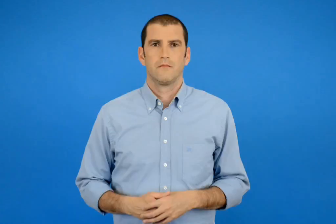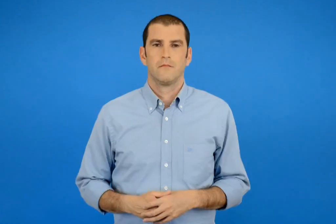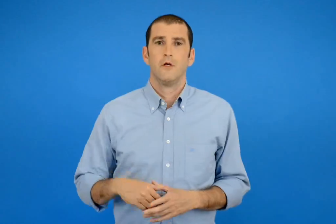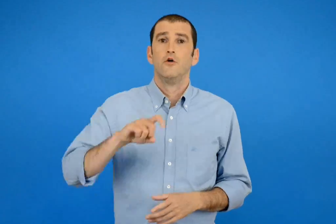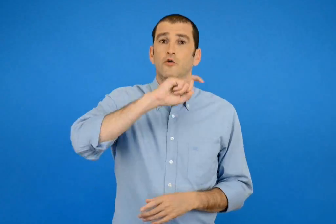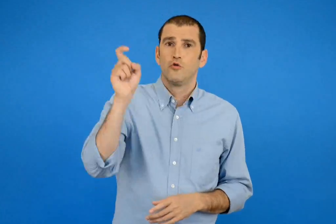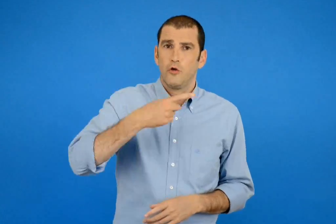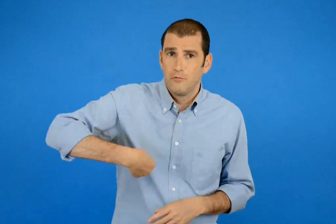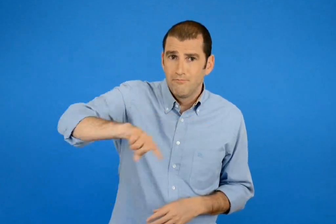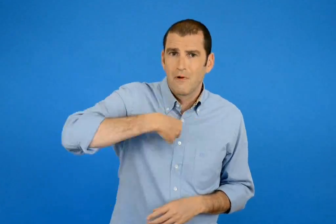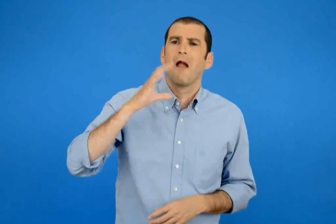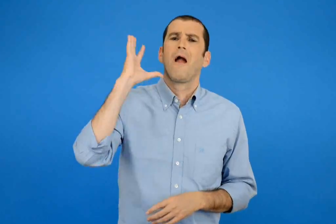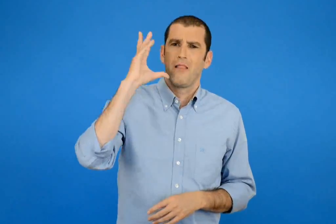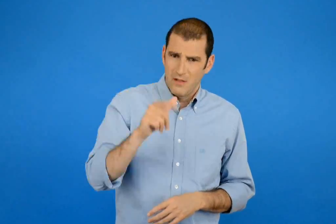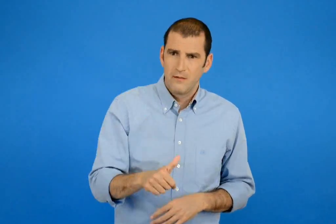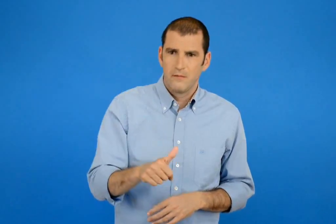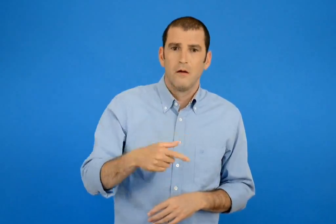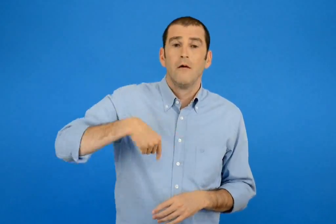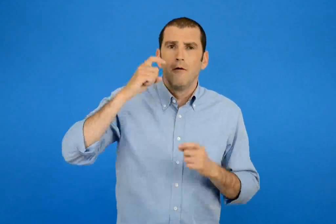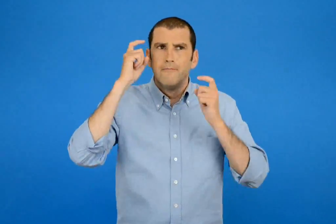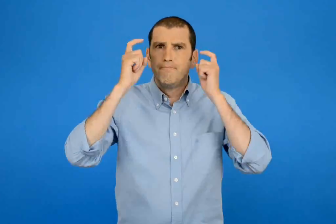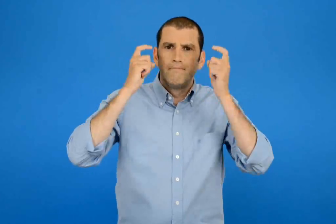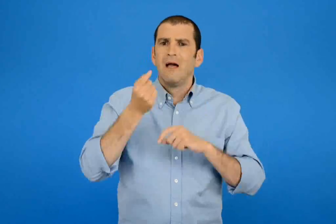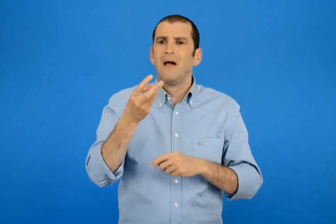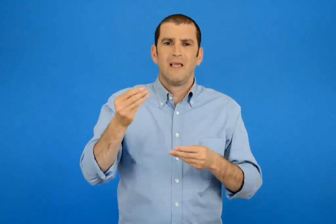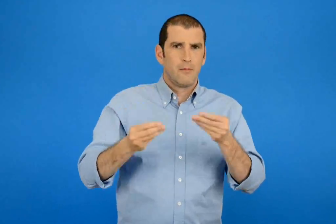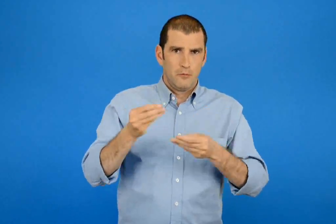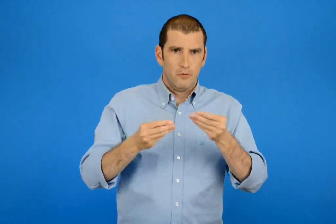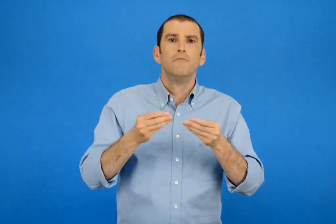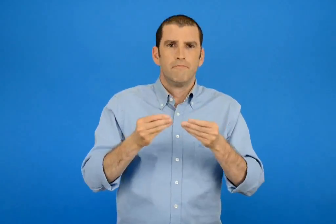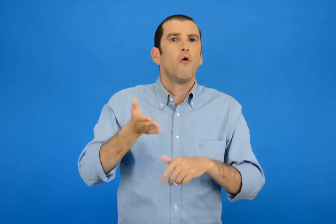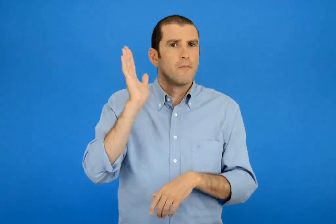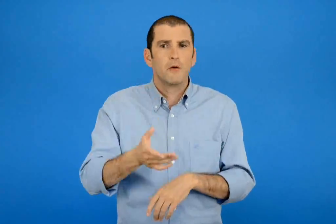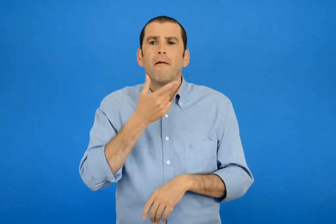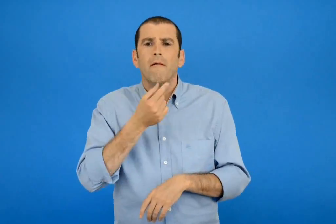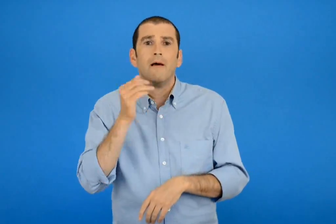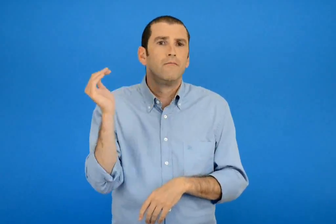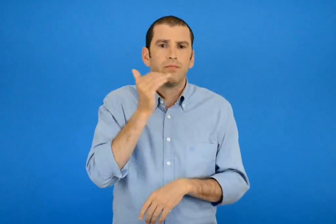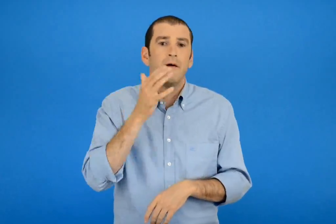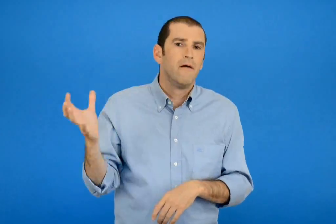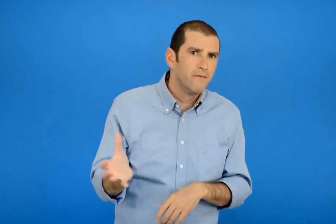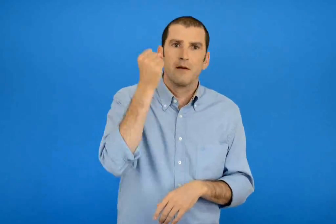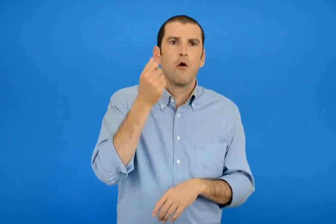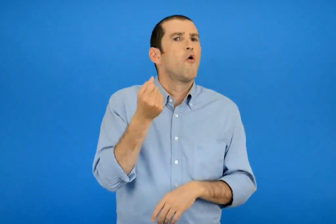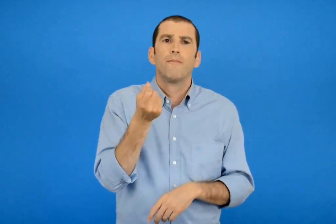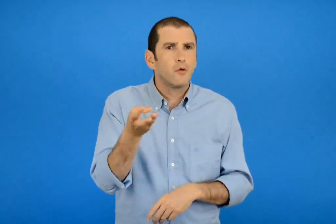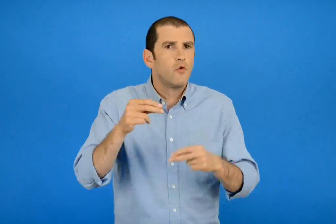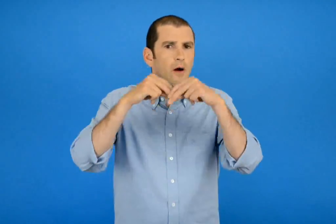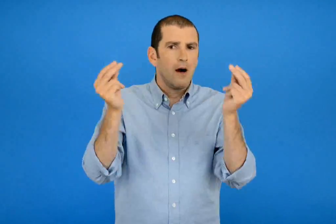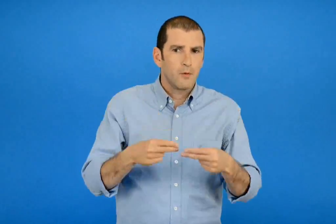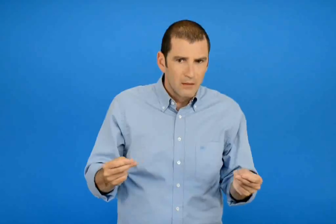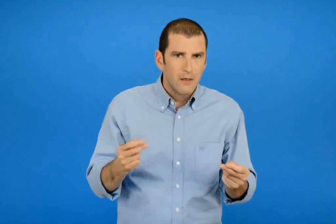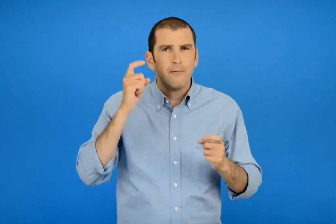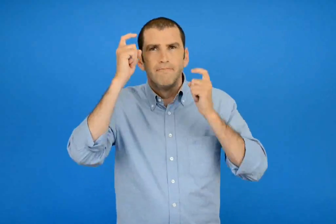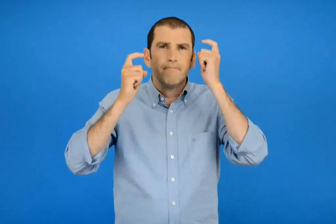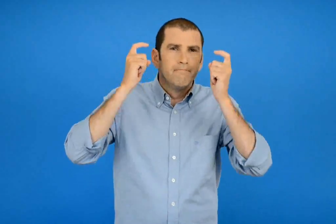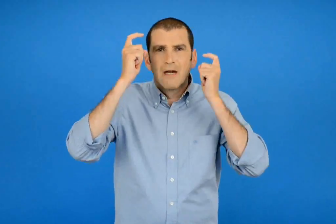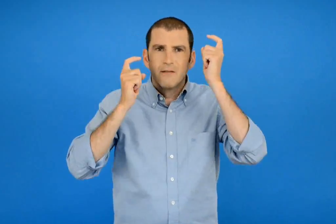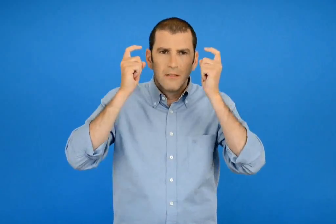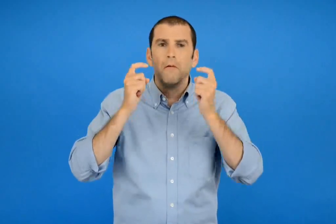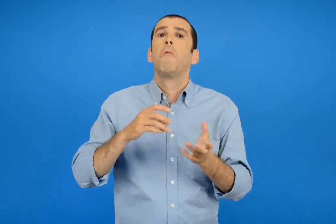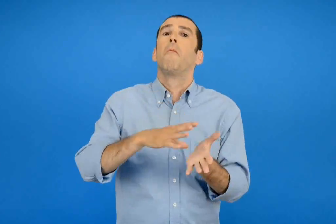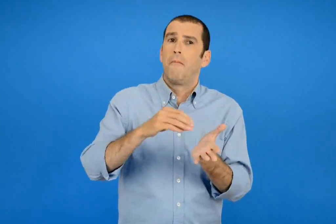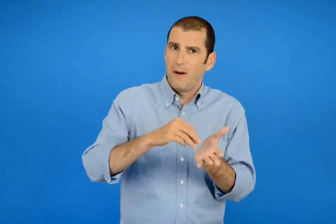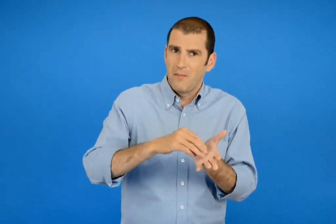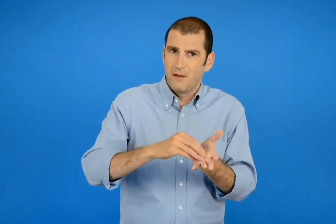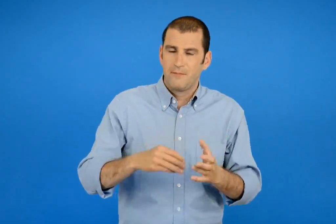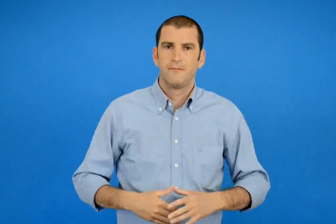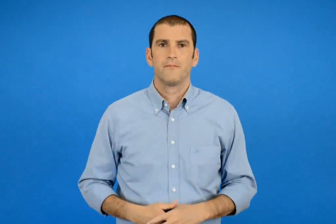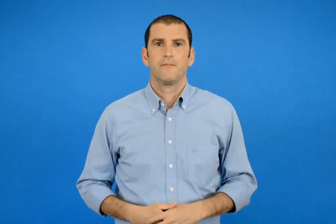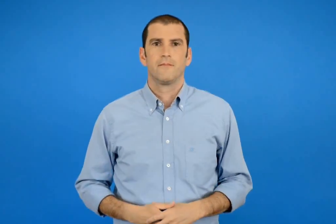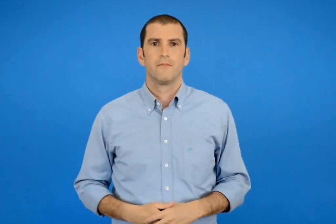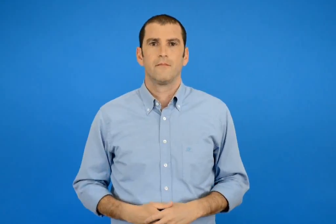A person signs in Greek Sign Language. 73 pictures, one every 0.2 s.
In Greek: στην καθημερινή μας ζωή όταν κάνουμε υπολογισμούς μπορούμε να βρούμε ευκολά και γρηγορά πόσο θα είναι περίπου το αποτέλεσμα κάνοντας εκτίμηση παραδείγματα
